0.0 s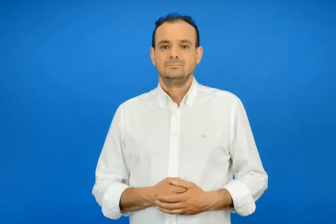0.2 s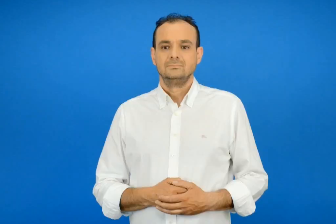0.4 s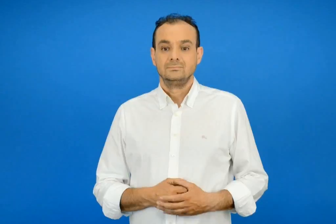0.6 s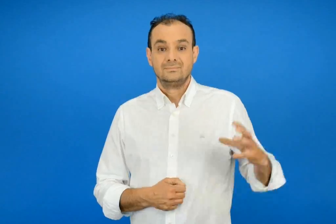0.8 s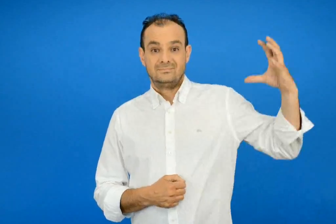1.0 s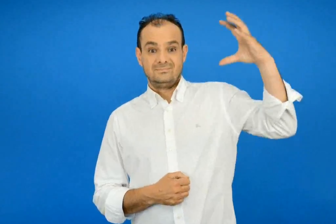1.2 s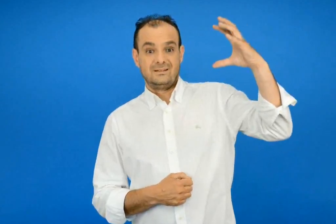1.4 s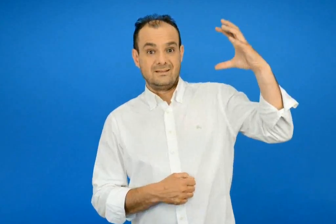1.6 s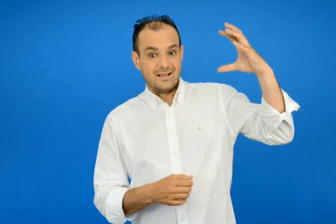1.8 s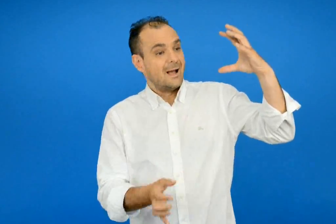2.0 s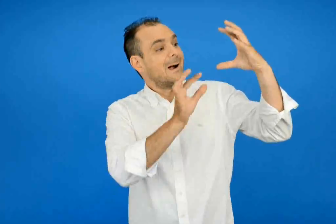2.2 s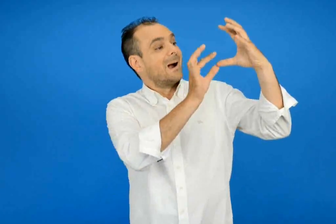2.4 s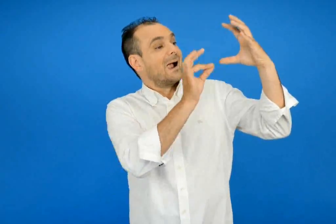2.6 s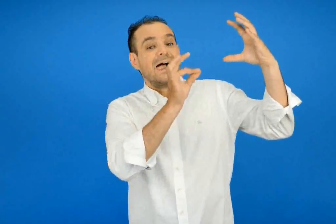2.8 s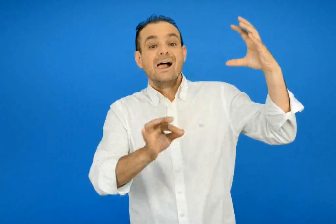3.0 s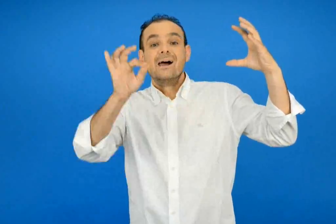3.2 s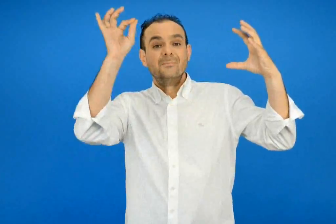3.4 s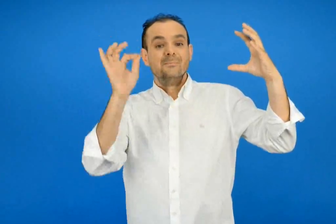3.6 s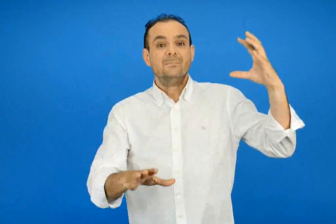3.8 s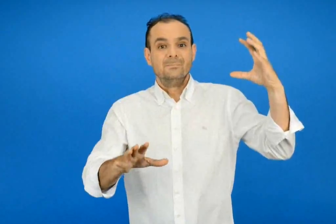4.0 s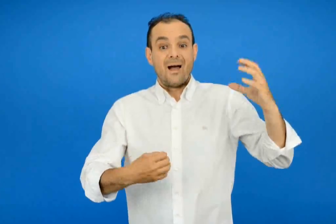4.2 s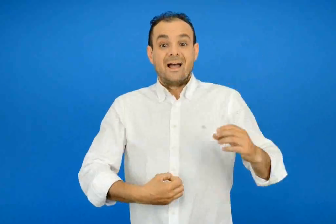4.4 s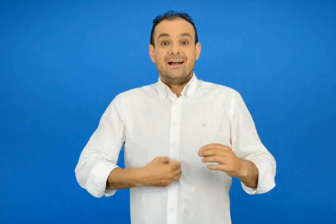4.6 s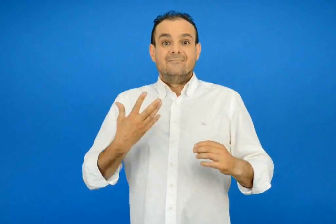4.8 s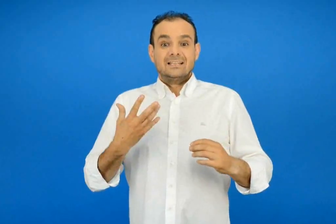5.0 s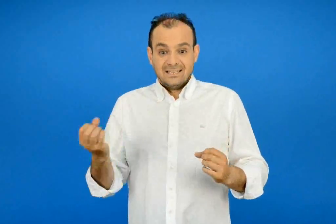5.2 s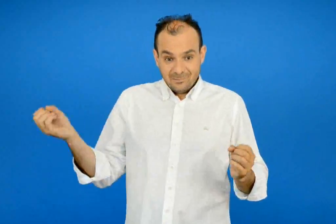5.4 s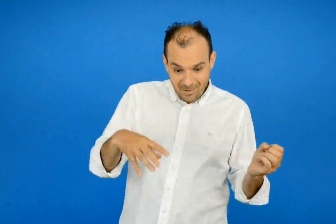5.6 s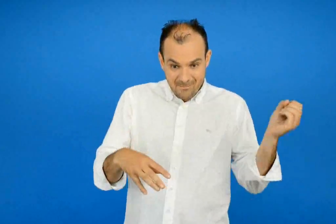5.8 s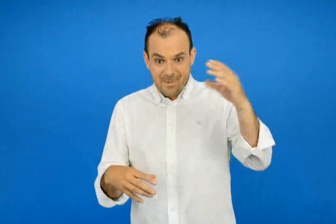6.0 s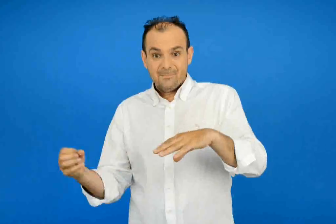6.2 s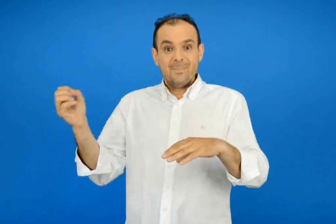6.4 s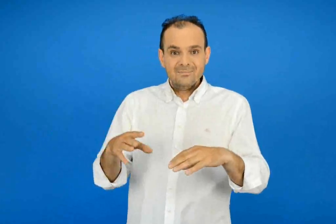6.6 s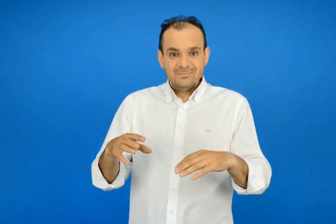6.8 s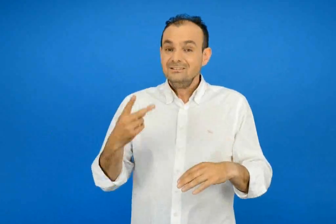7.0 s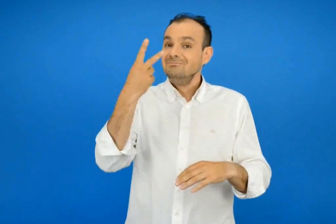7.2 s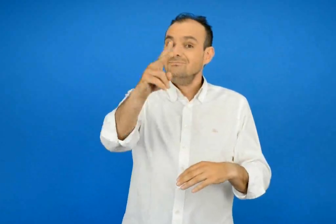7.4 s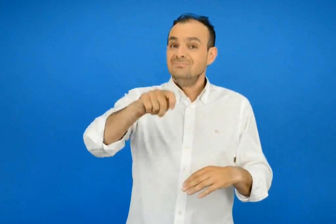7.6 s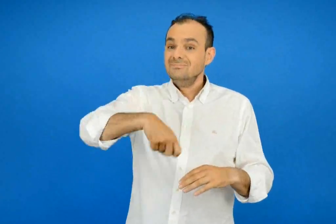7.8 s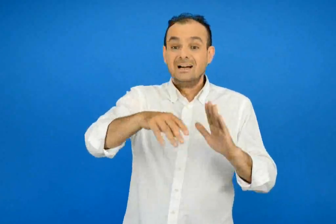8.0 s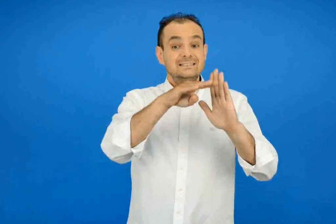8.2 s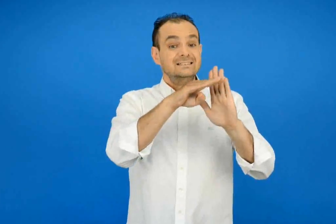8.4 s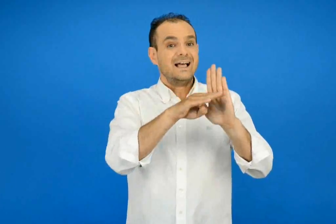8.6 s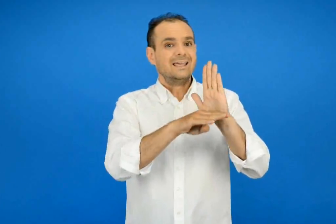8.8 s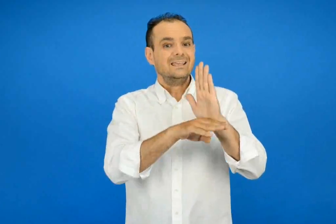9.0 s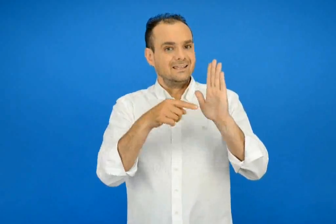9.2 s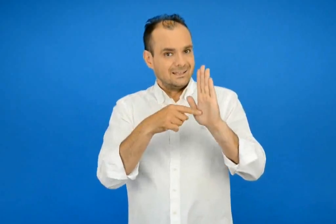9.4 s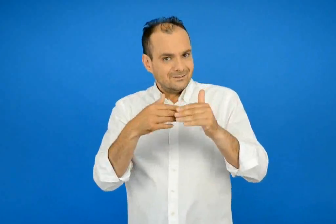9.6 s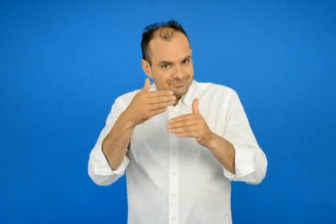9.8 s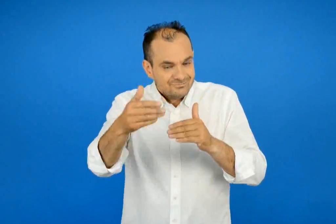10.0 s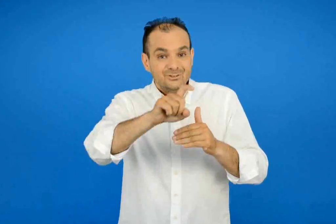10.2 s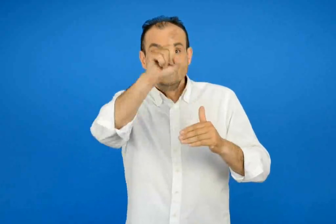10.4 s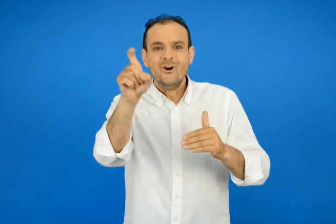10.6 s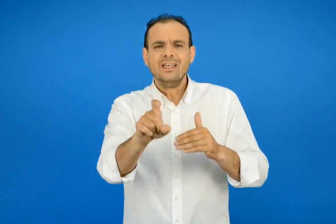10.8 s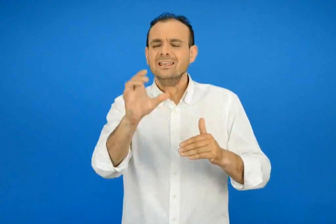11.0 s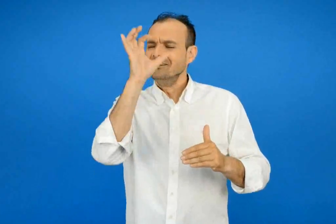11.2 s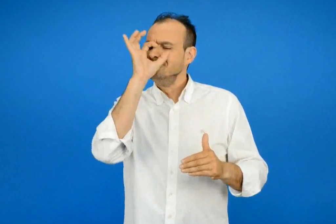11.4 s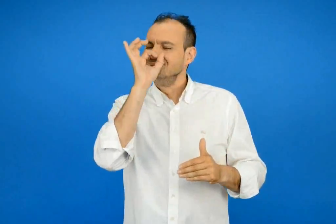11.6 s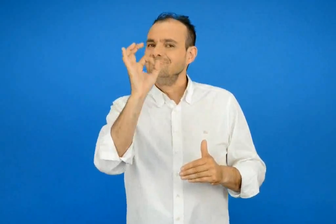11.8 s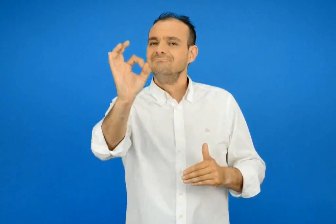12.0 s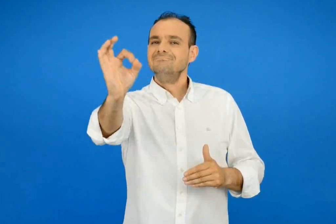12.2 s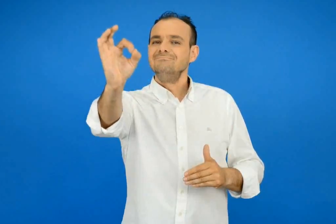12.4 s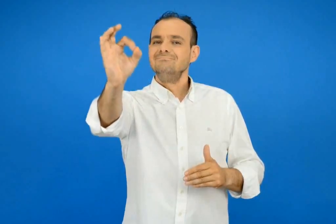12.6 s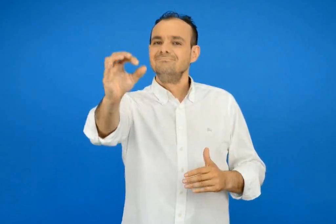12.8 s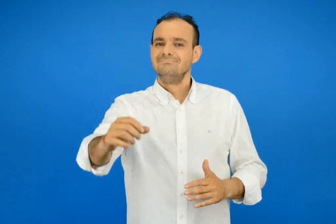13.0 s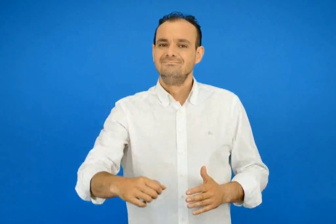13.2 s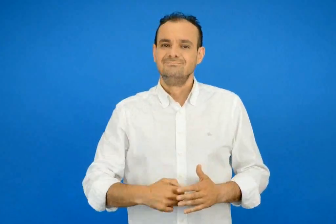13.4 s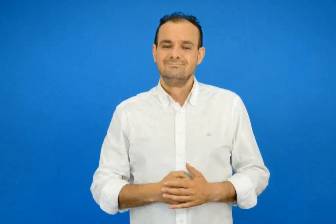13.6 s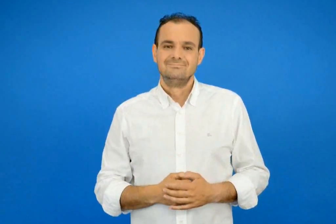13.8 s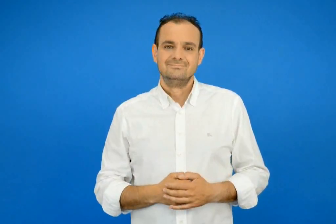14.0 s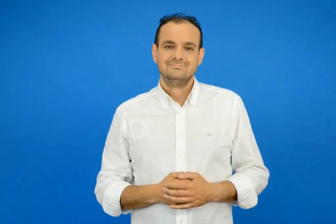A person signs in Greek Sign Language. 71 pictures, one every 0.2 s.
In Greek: πάρε μίαν αχτίδα ηλίου κέφι πρόσθεσε πολύ και η συνταγή σου θα είναι η αληθινή ζωή
